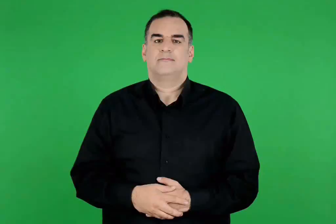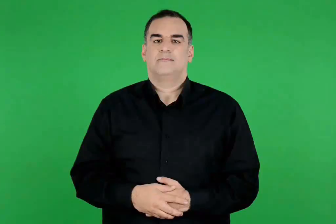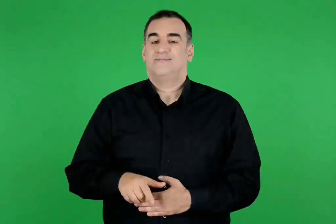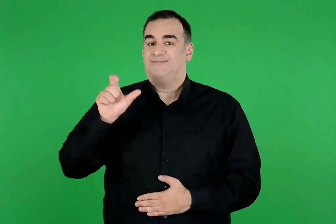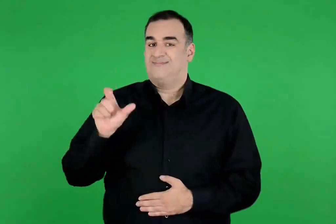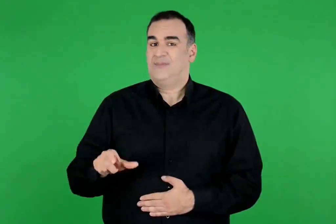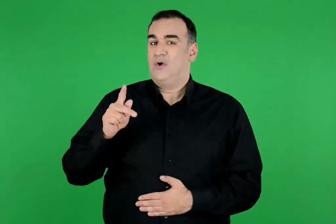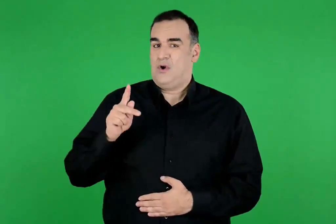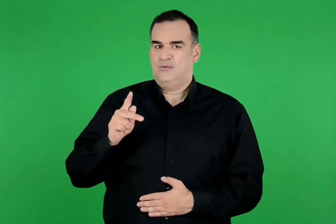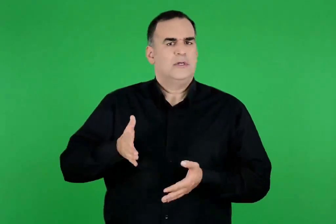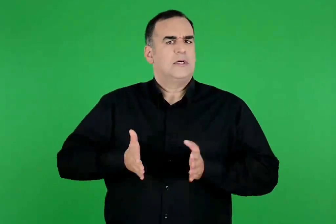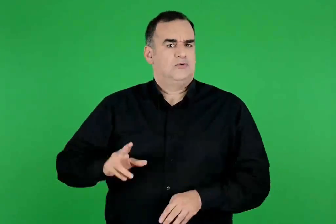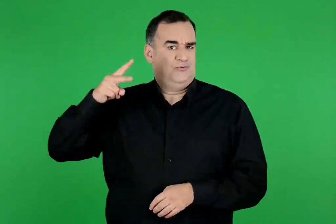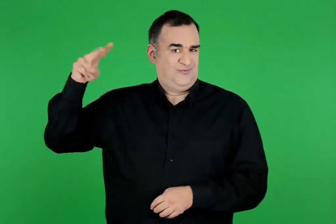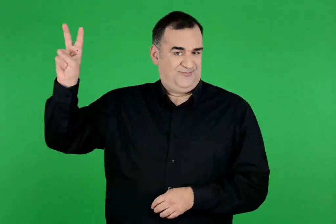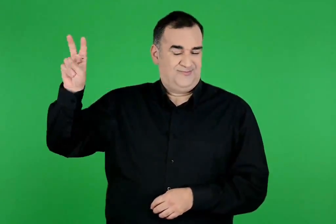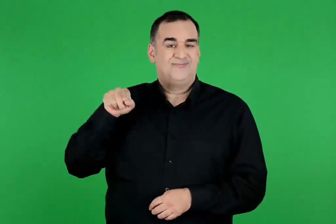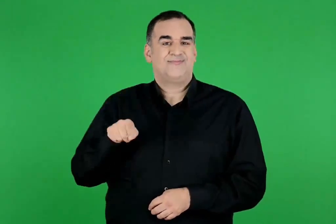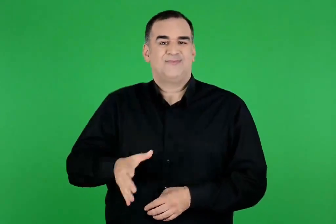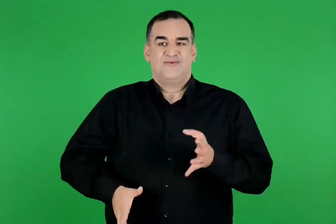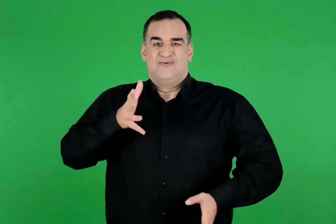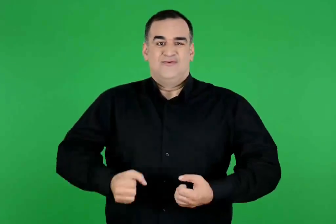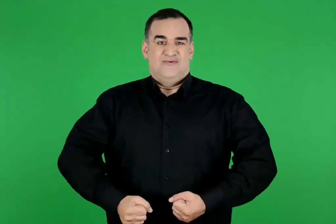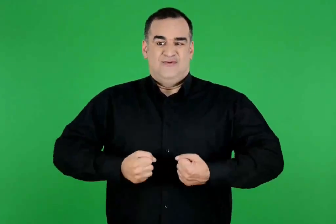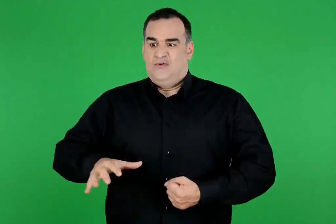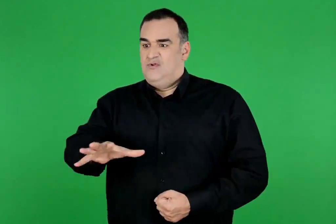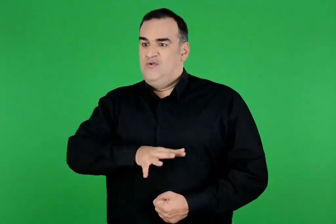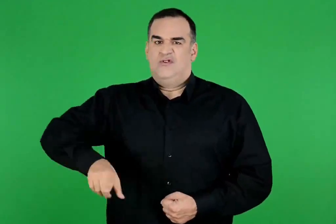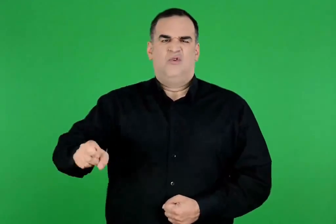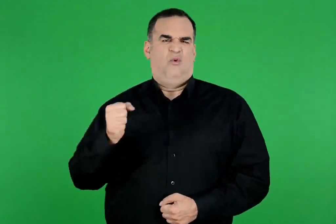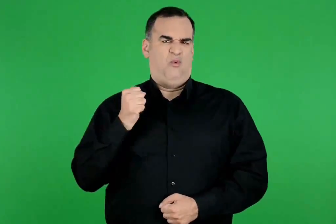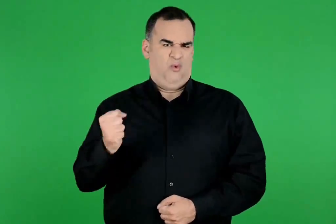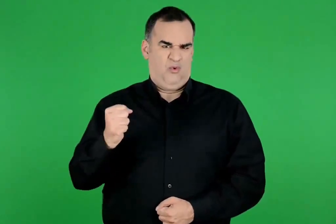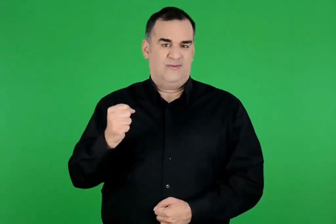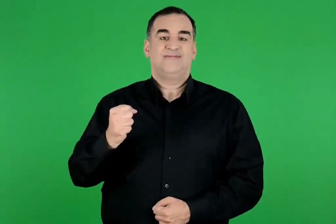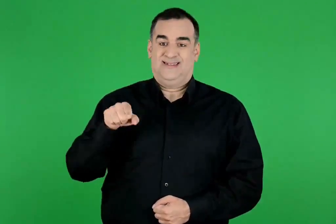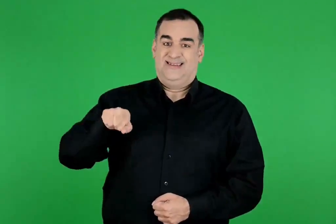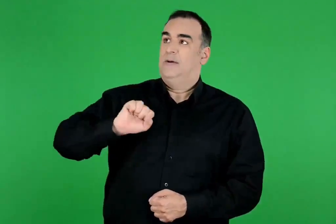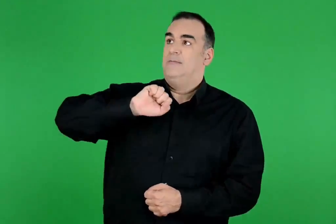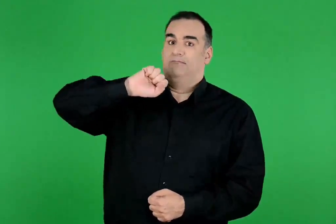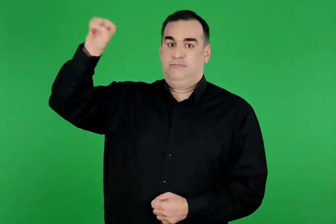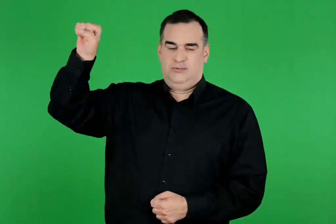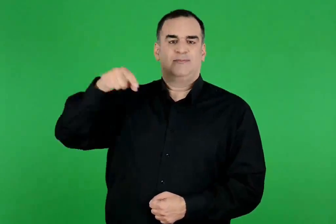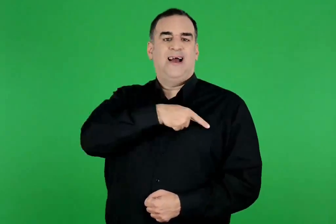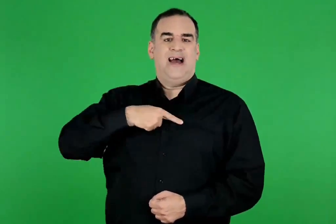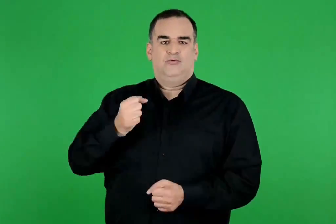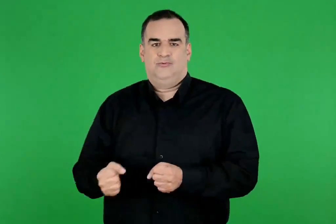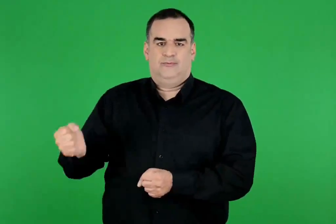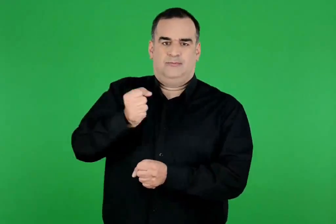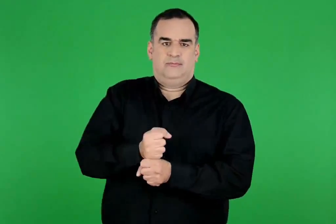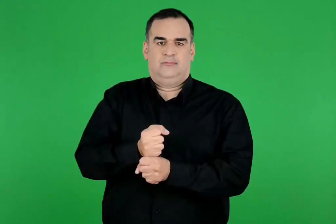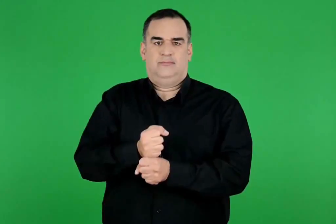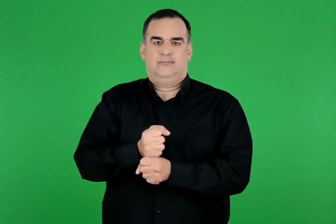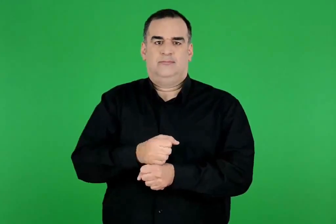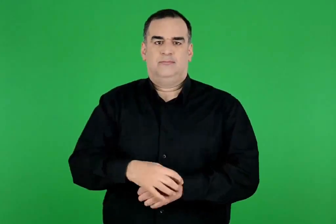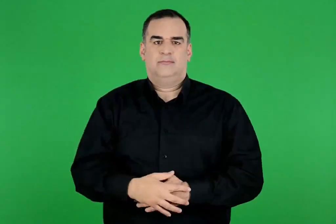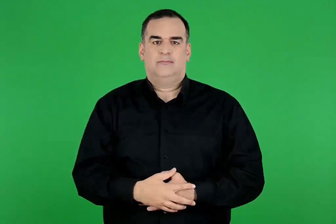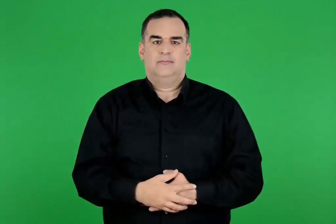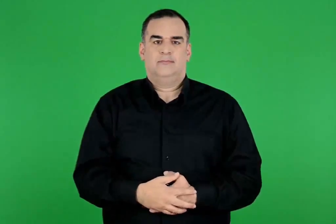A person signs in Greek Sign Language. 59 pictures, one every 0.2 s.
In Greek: όμως ο γιος του , ο κρόνος , ο πιο δυνατός από τους τιτάνες , τον νίκησε κι έγινε αυτός όλου του κόσμου αρχηγός
